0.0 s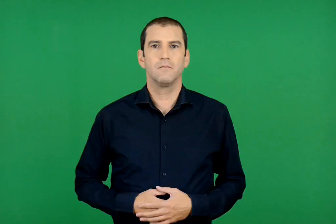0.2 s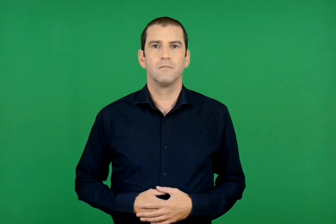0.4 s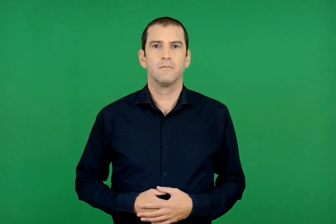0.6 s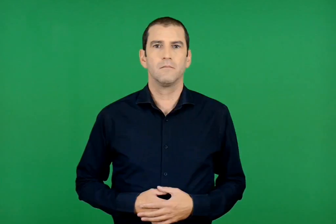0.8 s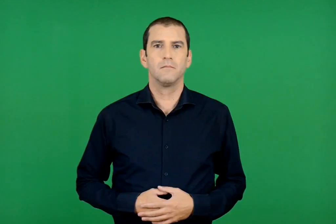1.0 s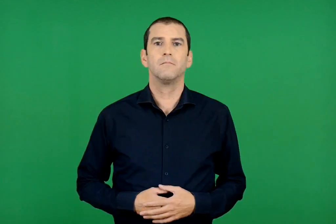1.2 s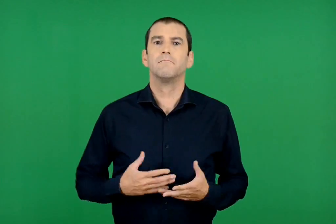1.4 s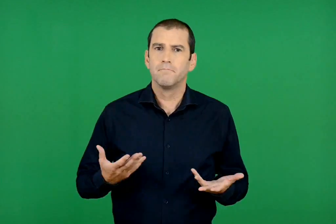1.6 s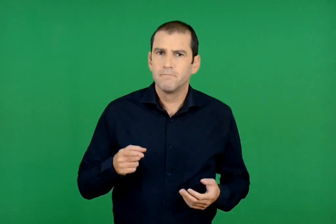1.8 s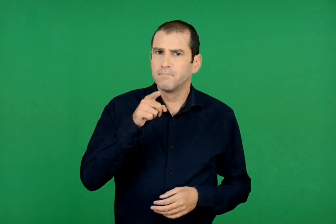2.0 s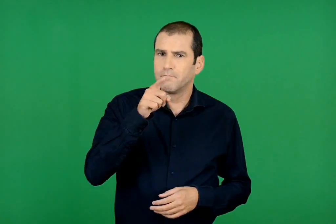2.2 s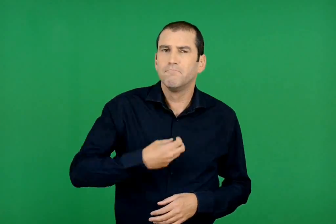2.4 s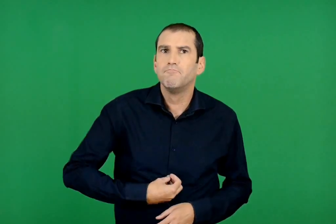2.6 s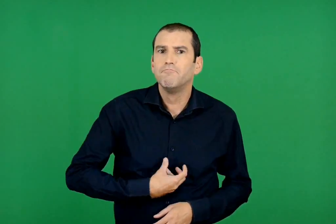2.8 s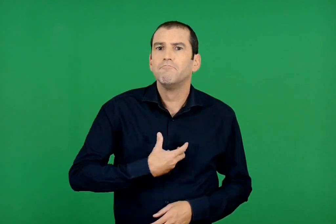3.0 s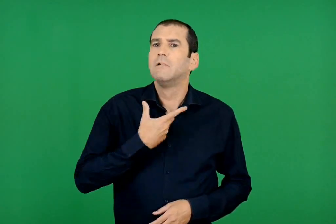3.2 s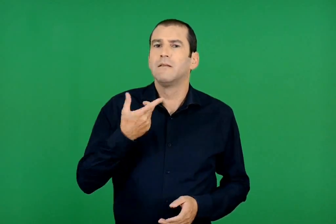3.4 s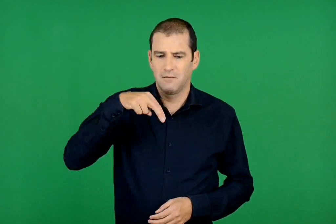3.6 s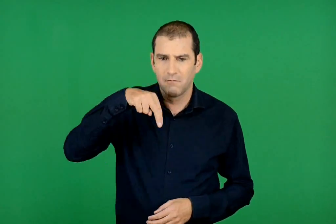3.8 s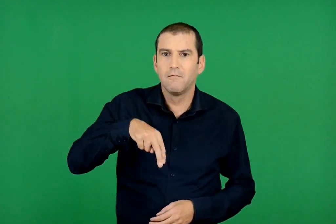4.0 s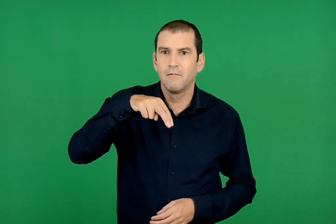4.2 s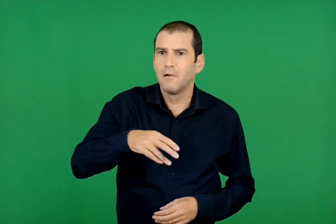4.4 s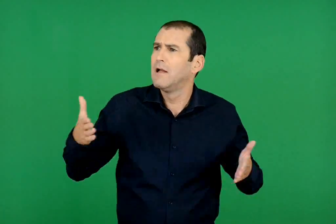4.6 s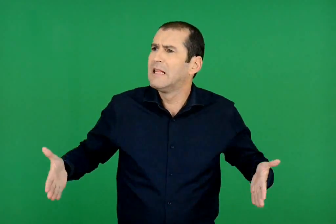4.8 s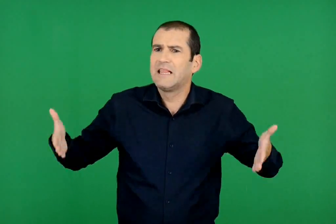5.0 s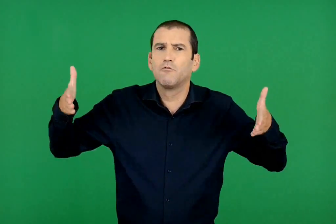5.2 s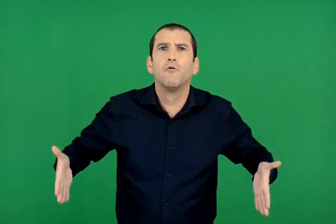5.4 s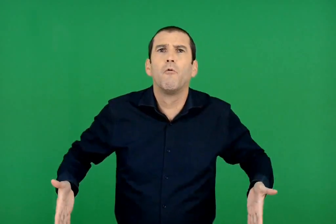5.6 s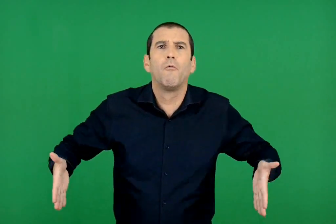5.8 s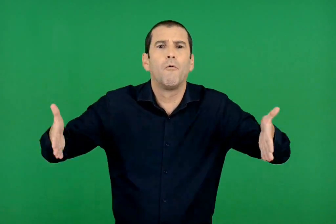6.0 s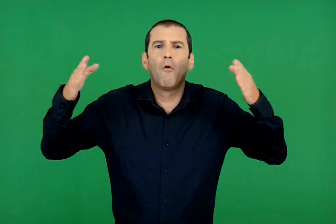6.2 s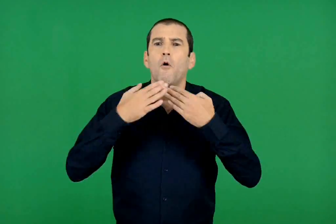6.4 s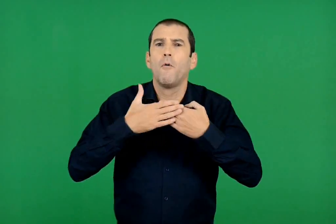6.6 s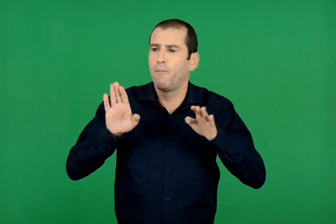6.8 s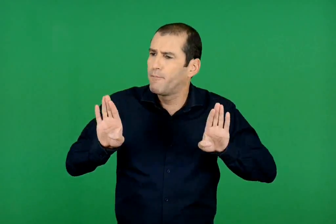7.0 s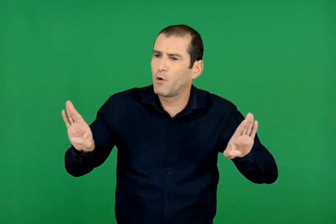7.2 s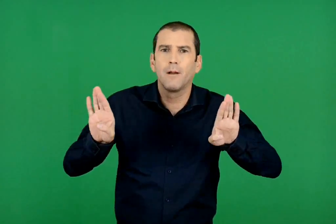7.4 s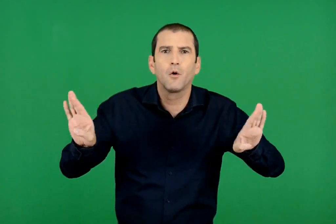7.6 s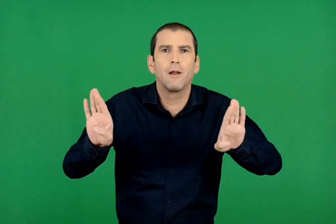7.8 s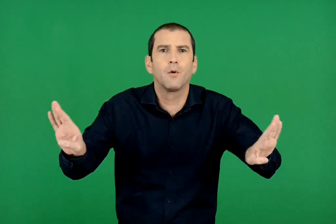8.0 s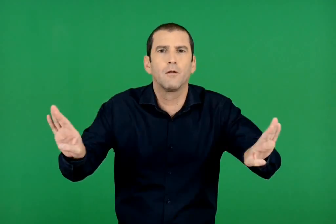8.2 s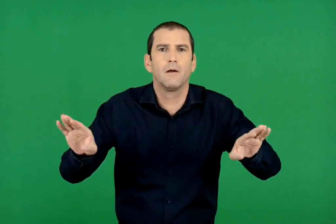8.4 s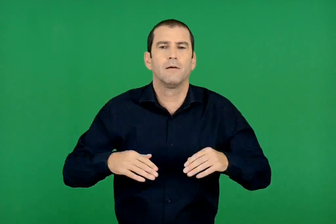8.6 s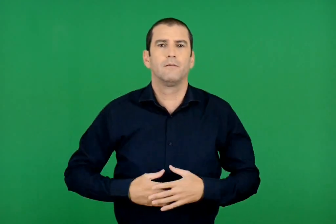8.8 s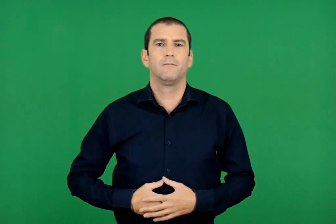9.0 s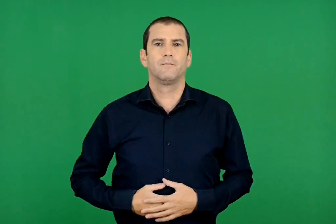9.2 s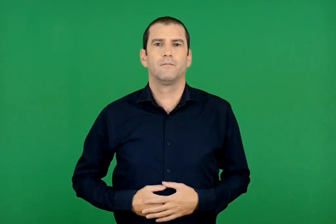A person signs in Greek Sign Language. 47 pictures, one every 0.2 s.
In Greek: έτσι σου φαινόταν πως βάδιζες ανάμεσα σε δυο ψηλούς τοίχους με πόρτες
